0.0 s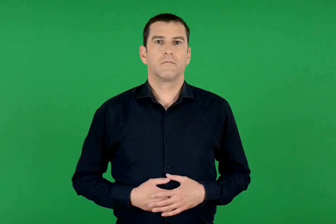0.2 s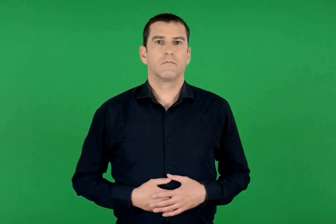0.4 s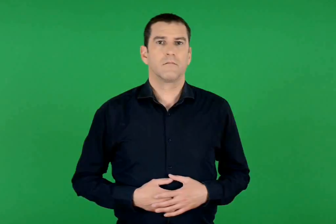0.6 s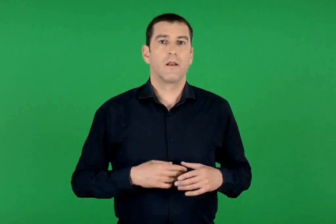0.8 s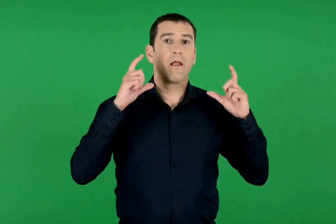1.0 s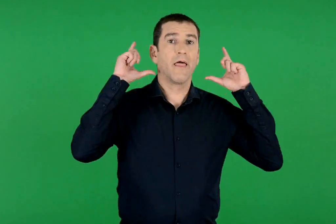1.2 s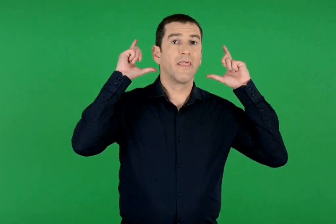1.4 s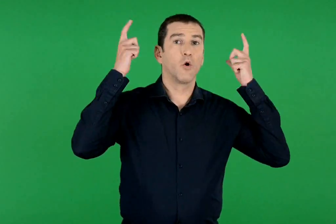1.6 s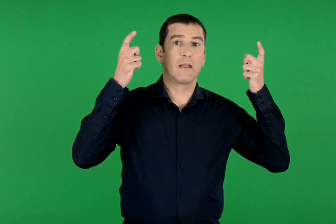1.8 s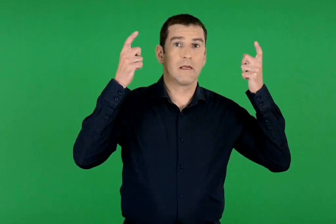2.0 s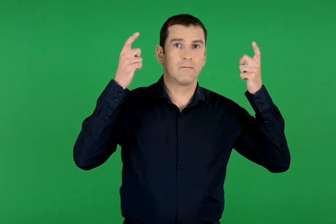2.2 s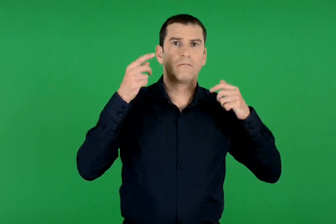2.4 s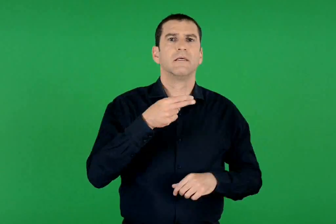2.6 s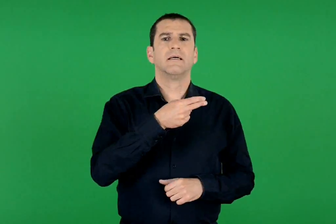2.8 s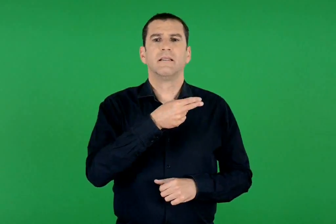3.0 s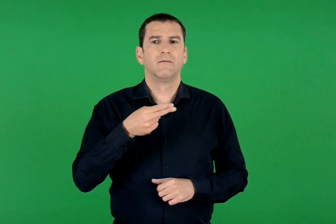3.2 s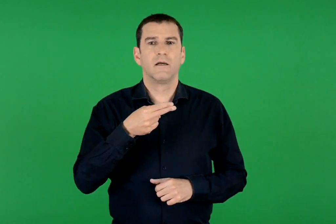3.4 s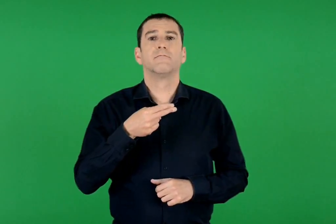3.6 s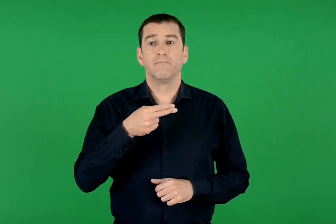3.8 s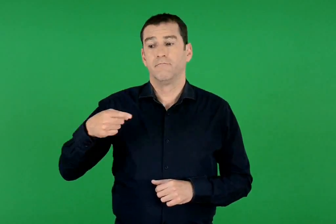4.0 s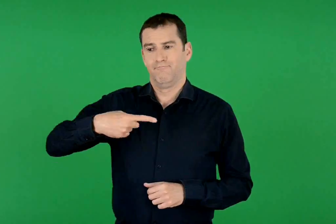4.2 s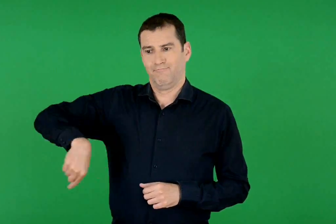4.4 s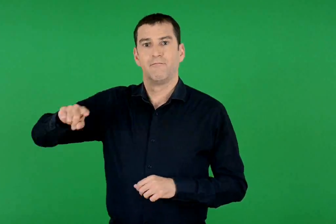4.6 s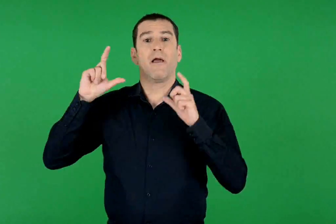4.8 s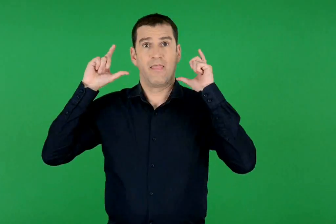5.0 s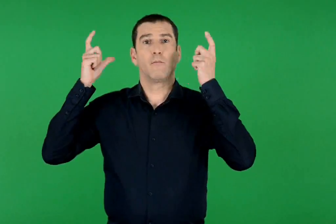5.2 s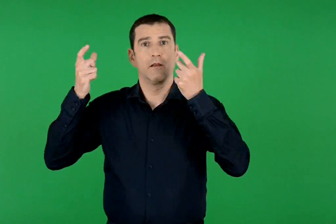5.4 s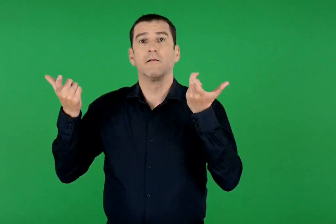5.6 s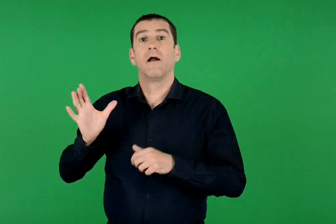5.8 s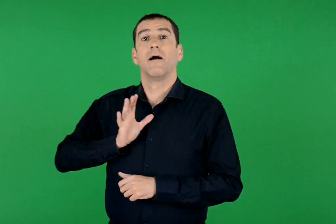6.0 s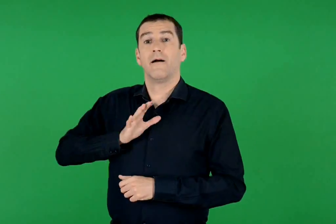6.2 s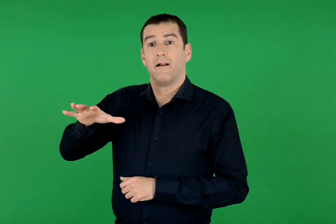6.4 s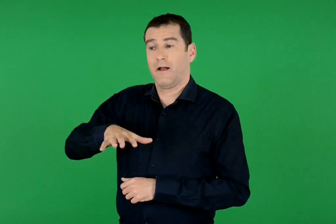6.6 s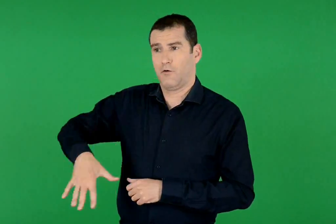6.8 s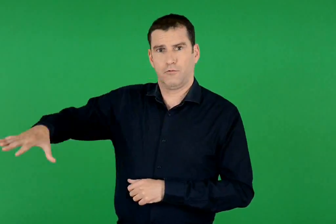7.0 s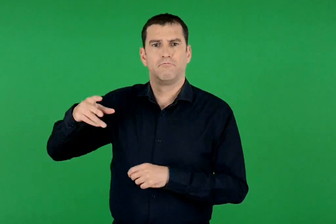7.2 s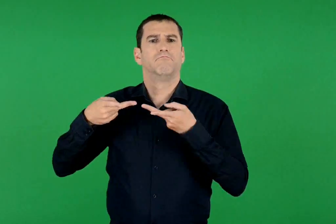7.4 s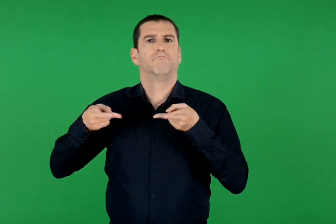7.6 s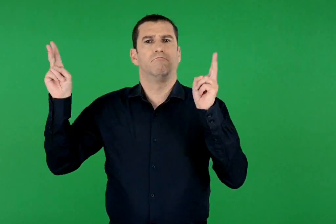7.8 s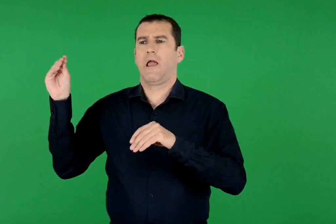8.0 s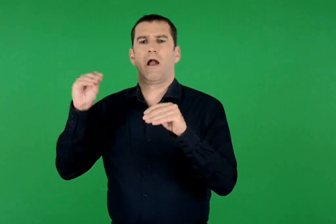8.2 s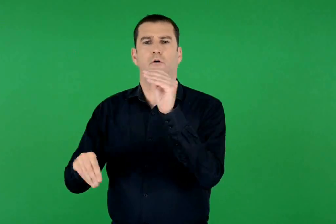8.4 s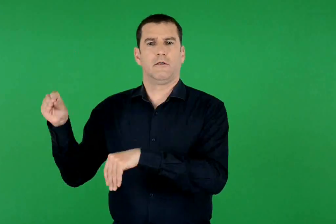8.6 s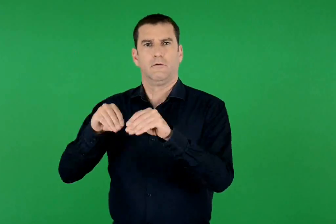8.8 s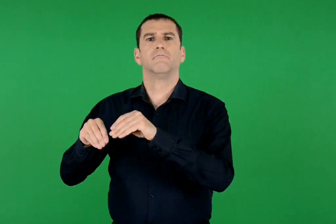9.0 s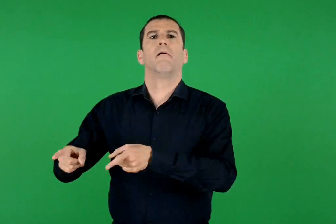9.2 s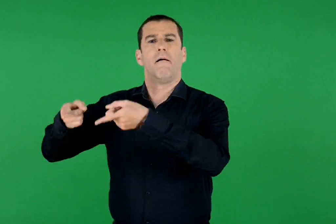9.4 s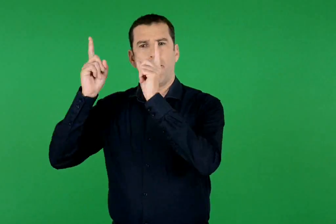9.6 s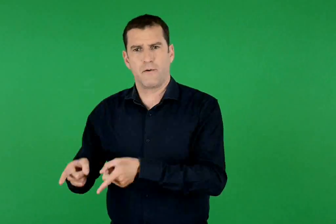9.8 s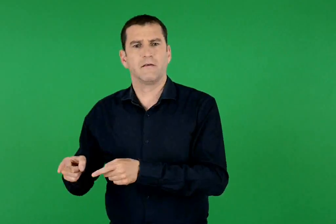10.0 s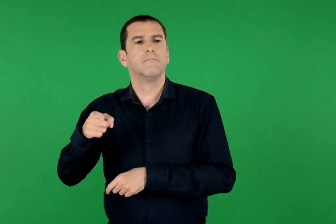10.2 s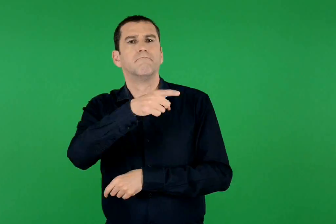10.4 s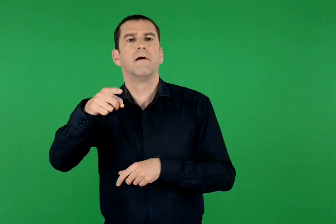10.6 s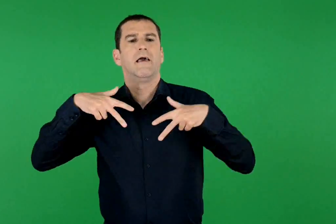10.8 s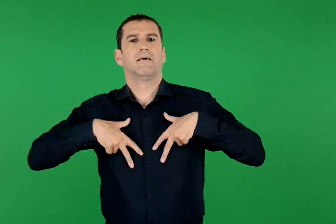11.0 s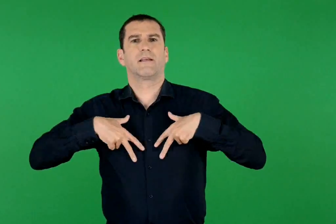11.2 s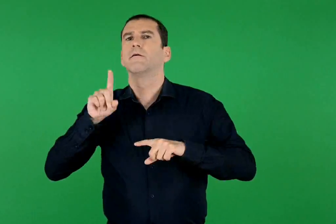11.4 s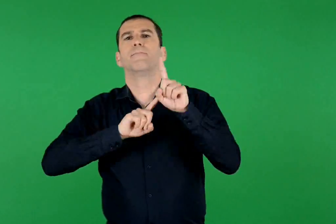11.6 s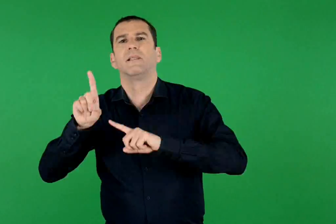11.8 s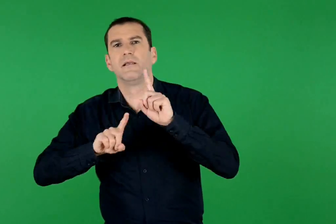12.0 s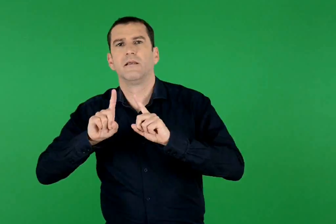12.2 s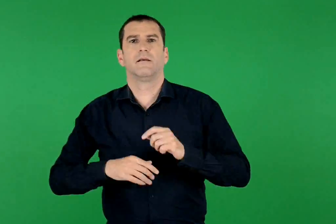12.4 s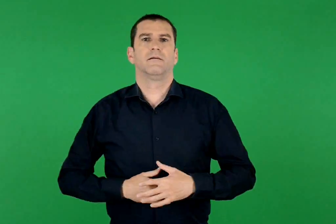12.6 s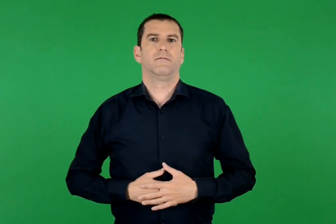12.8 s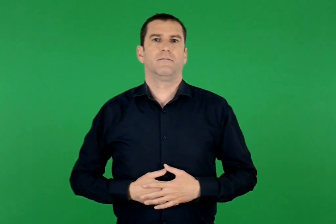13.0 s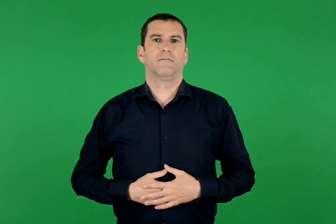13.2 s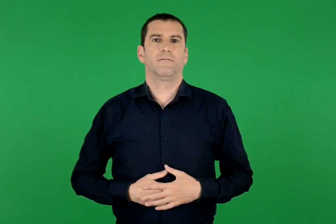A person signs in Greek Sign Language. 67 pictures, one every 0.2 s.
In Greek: δημοκρατία: δημοκρατία έχουμε όταν ο λαός ψηφίζει ελεύθερα στις εκλογές και αποφασίζει ποιοι θα κυβερνήσουν
